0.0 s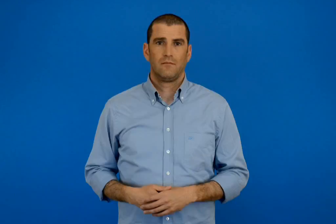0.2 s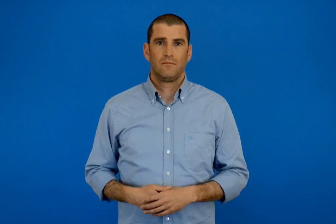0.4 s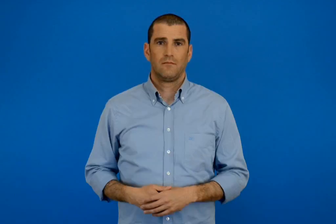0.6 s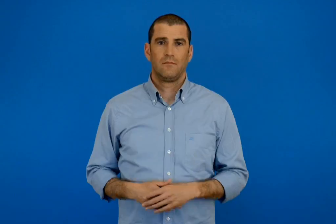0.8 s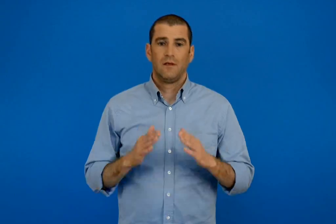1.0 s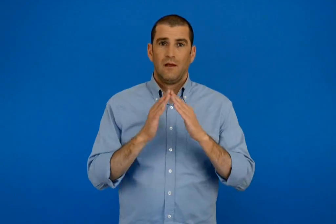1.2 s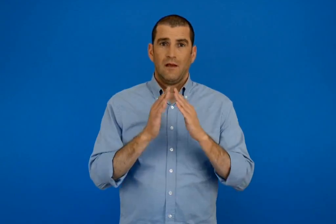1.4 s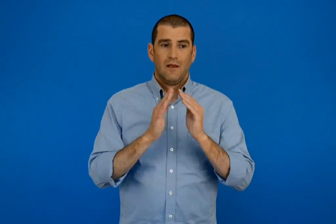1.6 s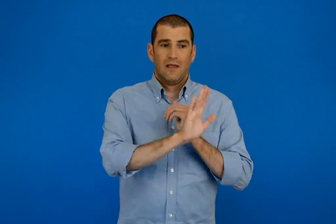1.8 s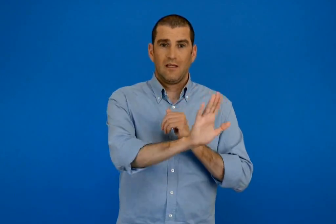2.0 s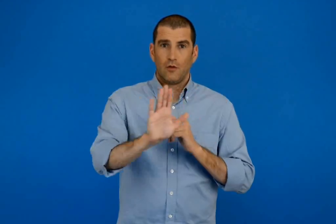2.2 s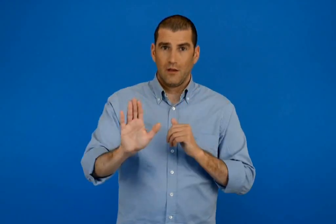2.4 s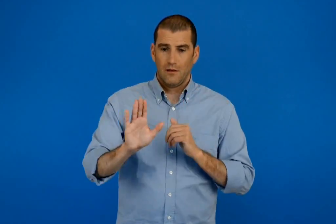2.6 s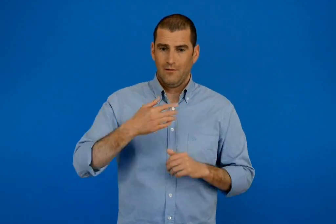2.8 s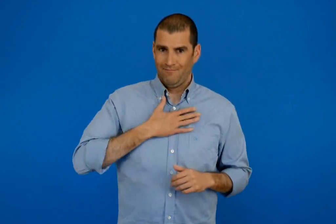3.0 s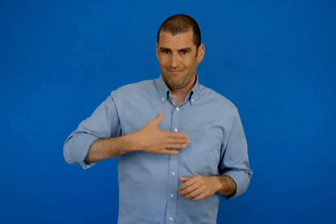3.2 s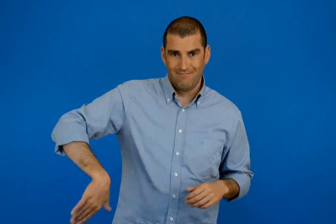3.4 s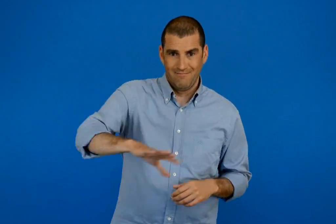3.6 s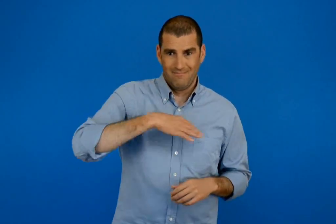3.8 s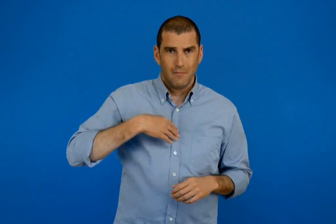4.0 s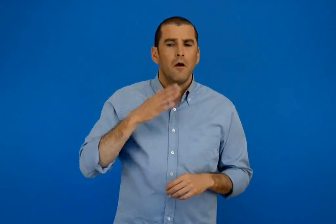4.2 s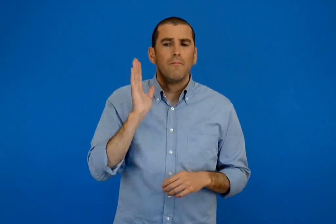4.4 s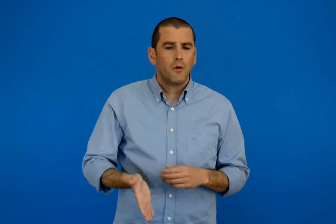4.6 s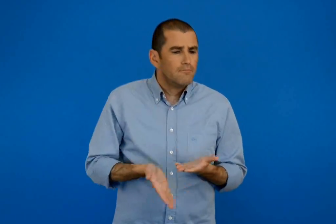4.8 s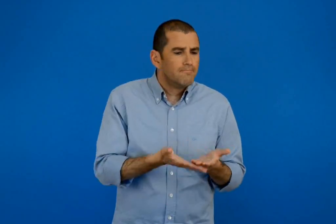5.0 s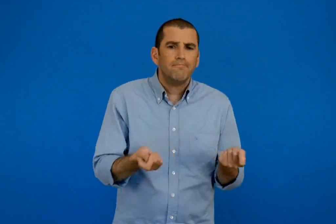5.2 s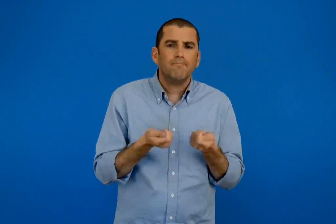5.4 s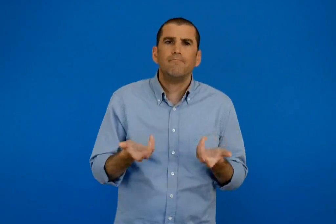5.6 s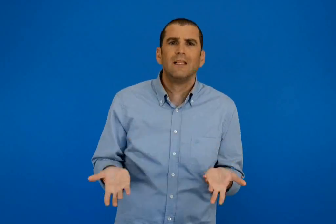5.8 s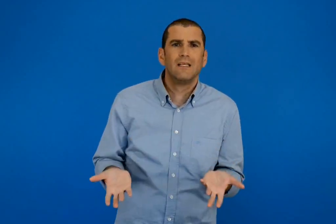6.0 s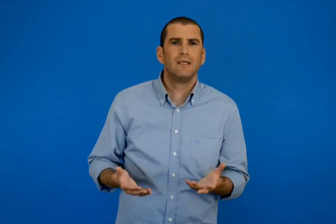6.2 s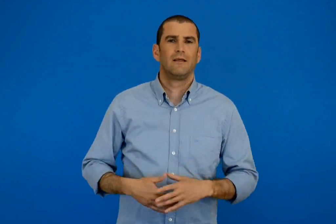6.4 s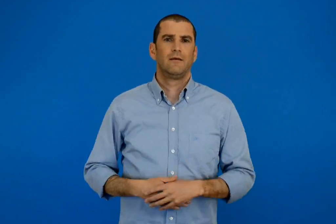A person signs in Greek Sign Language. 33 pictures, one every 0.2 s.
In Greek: τι μπορούμε να κάνουμε εμείς για τη γειτονιά μας ;
